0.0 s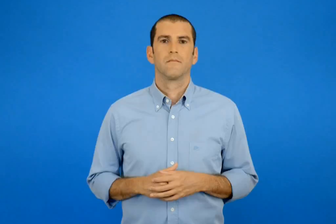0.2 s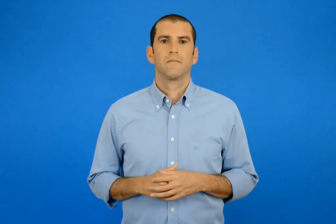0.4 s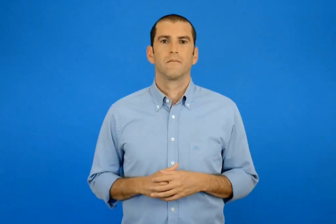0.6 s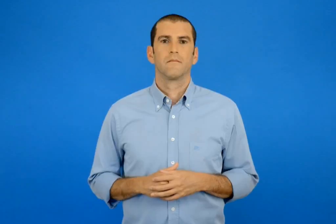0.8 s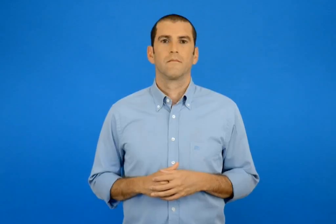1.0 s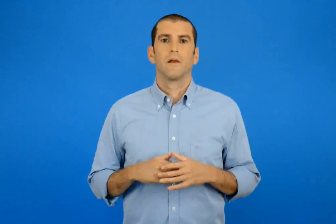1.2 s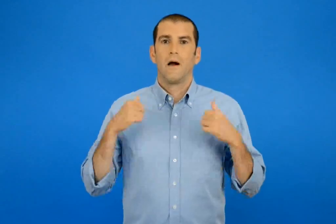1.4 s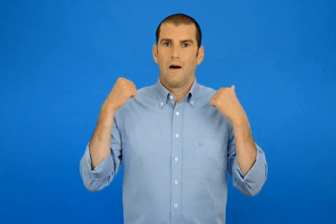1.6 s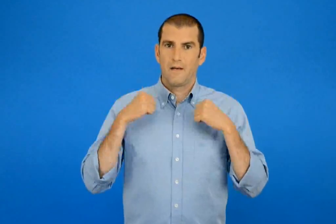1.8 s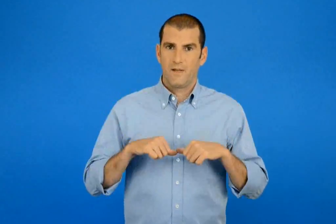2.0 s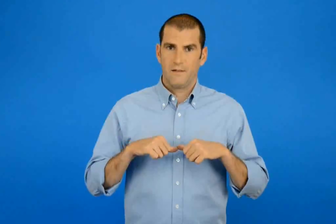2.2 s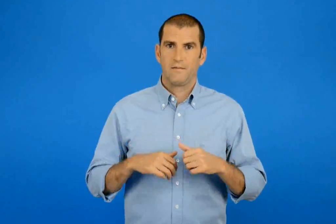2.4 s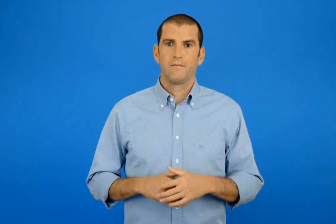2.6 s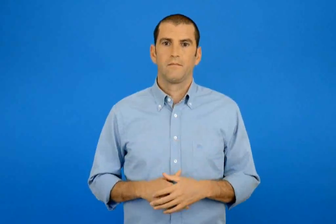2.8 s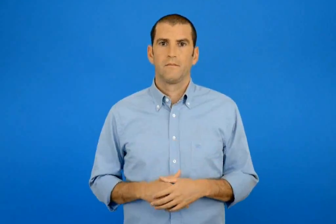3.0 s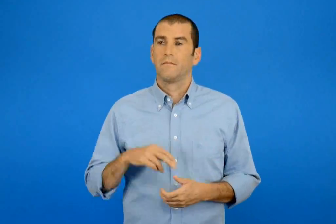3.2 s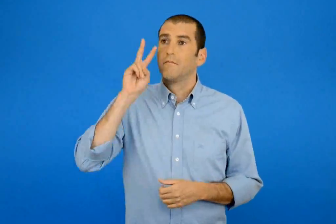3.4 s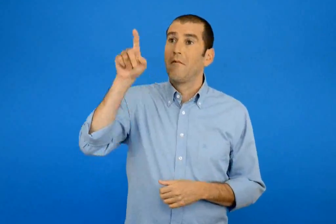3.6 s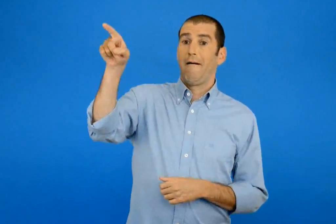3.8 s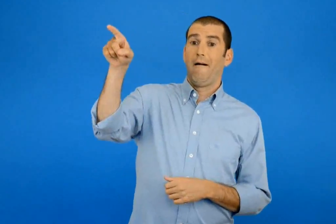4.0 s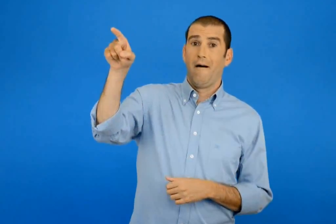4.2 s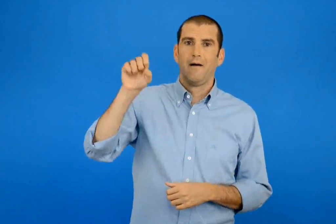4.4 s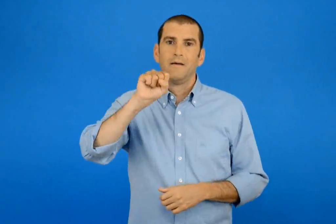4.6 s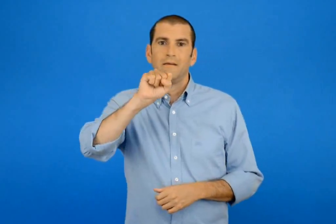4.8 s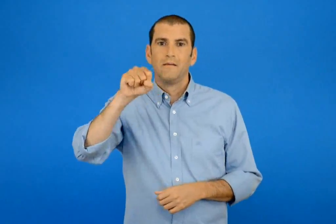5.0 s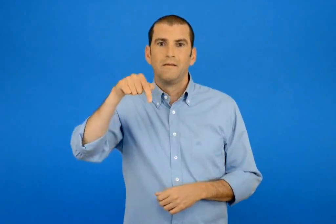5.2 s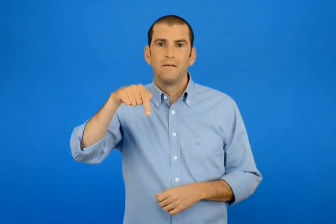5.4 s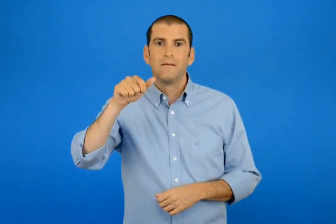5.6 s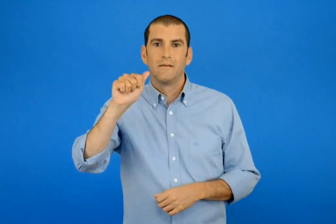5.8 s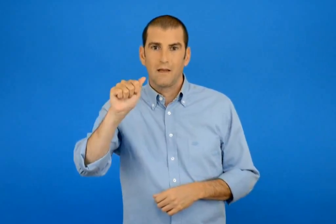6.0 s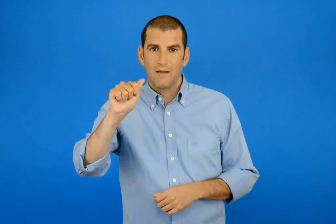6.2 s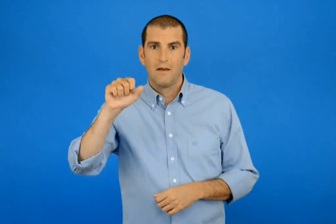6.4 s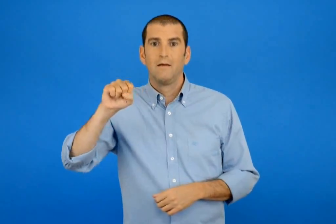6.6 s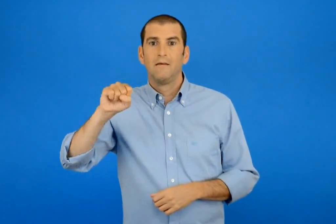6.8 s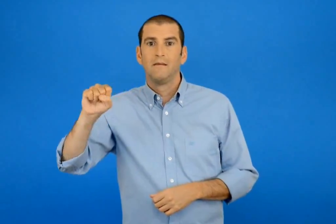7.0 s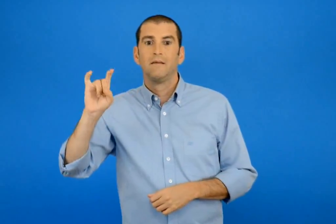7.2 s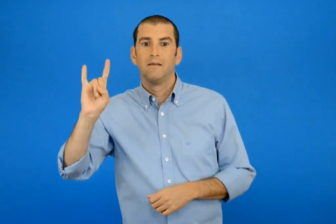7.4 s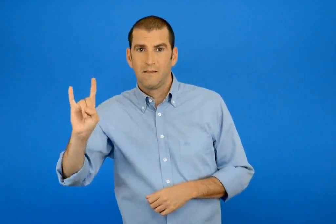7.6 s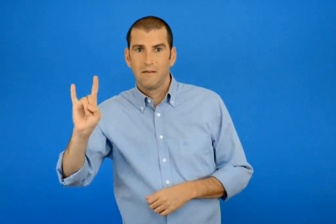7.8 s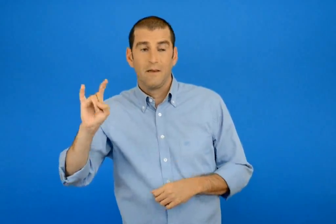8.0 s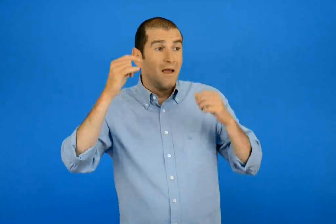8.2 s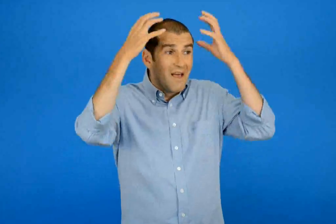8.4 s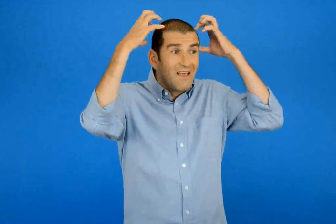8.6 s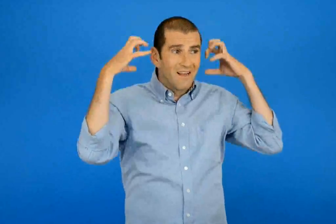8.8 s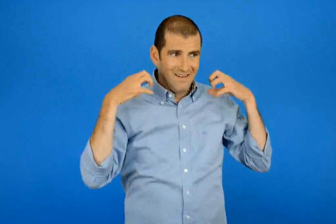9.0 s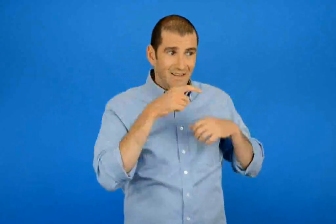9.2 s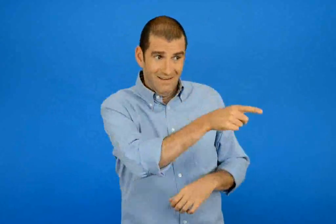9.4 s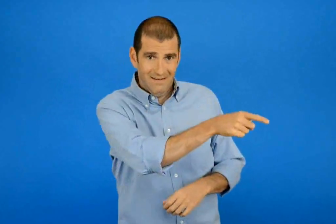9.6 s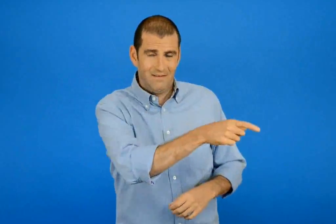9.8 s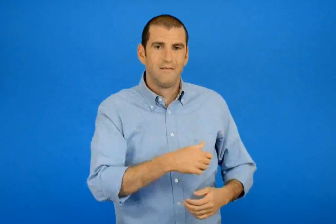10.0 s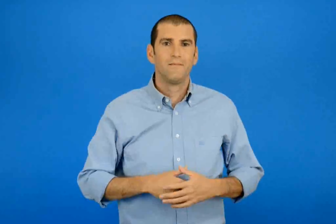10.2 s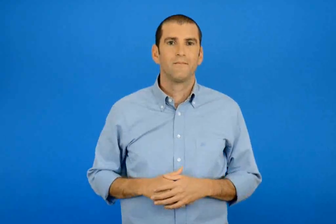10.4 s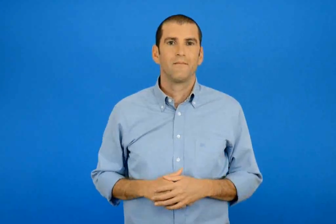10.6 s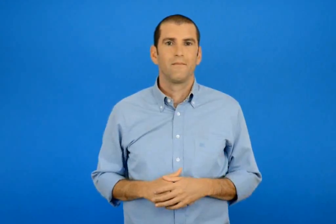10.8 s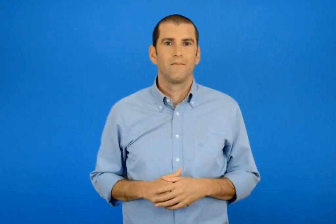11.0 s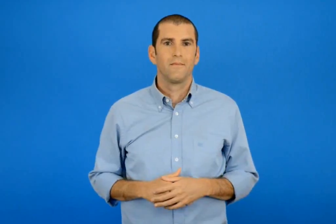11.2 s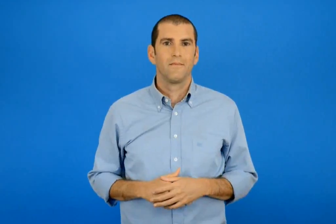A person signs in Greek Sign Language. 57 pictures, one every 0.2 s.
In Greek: αρμπεν διαβάζω στα σοί λέγε γαλήνη
